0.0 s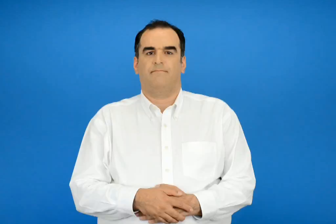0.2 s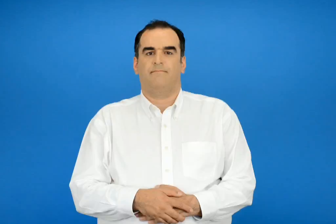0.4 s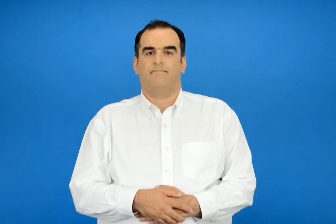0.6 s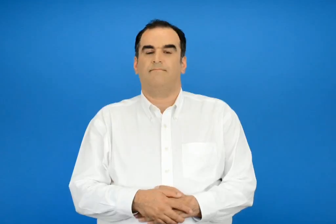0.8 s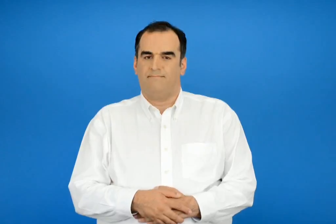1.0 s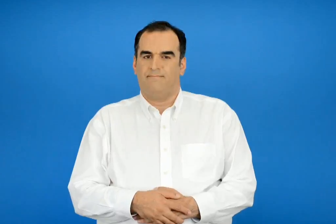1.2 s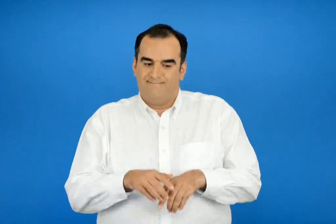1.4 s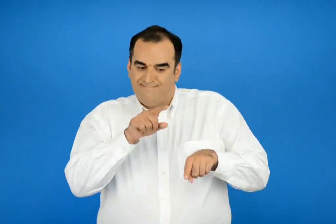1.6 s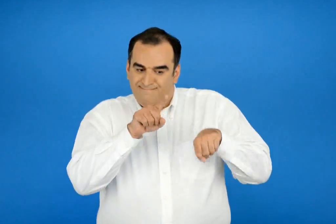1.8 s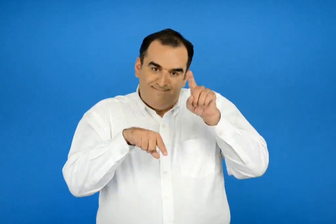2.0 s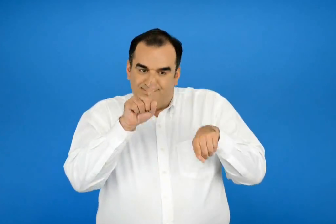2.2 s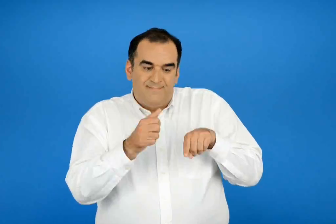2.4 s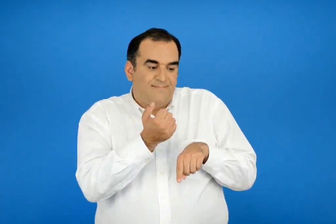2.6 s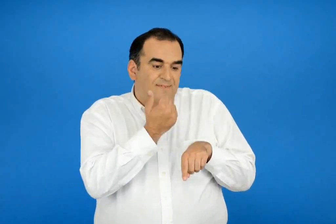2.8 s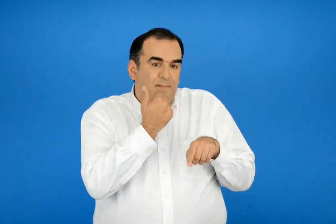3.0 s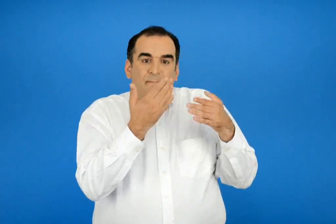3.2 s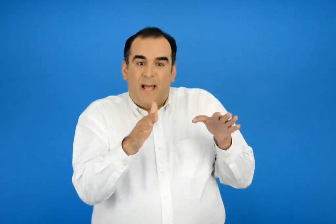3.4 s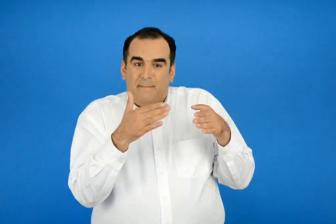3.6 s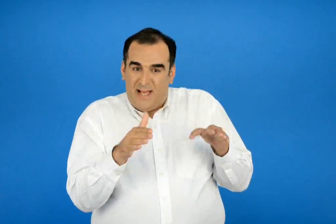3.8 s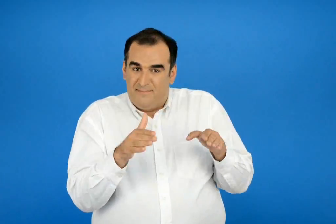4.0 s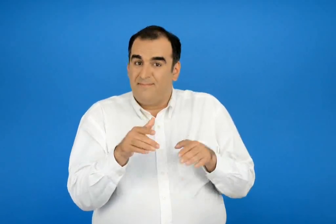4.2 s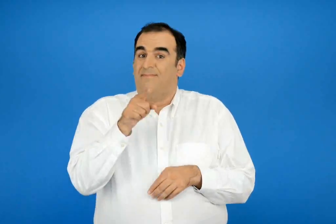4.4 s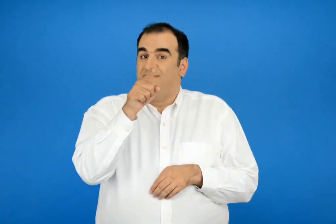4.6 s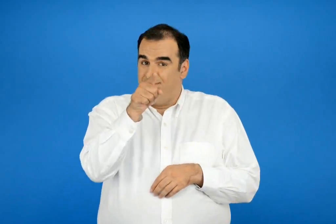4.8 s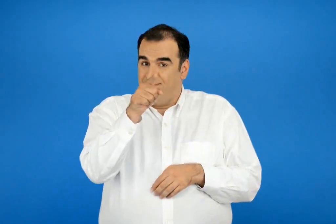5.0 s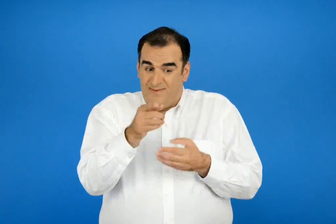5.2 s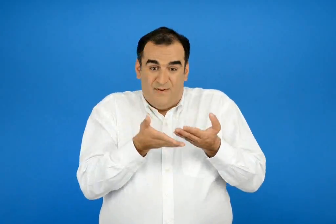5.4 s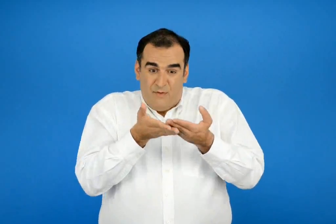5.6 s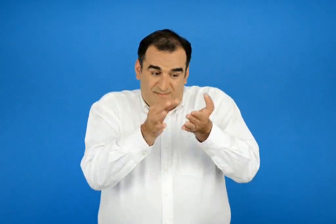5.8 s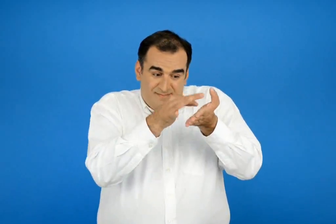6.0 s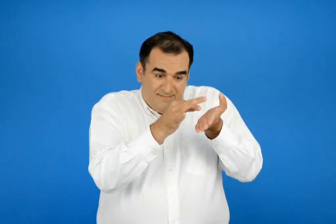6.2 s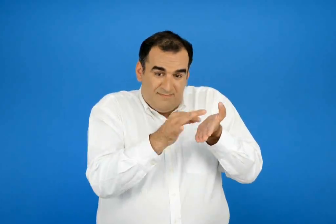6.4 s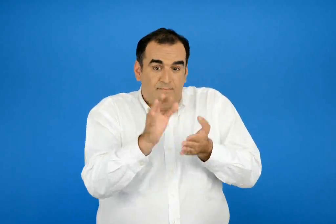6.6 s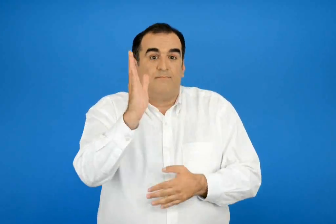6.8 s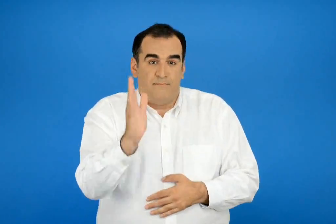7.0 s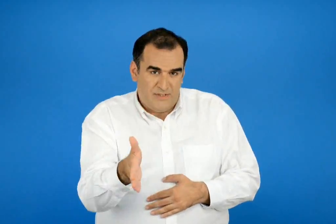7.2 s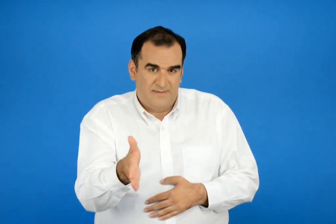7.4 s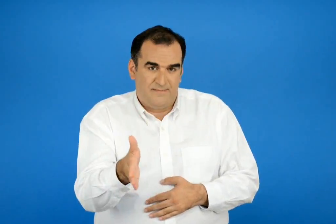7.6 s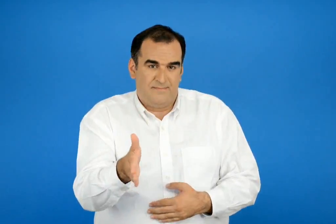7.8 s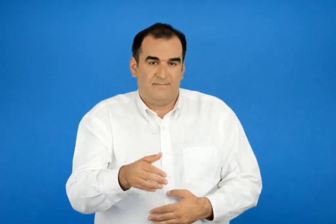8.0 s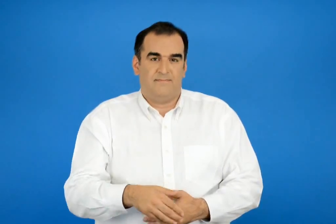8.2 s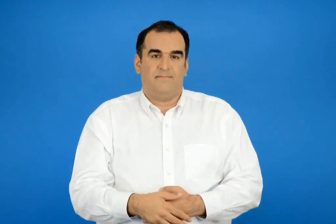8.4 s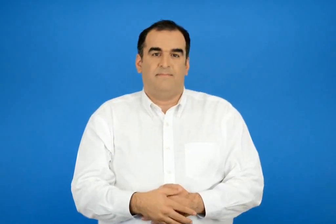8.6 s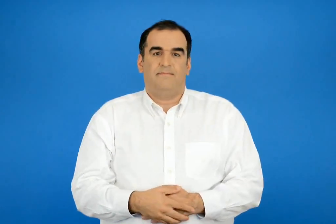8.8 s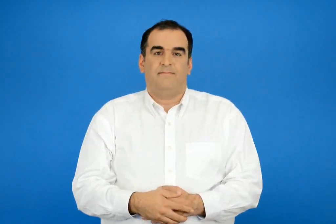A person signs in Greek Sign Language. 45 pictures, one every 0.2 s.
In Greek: έκανε όμως μερικά λάθη μπορείς να βοηθήσεις τη γαληνή να τα διορθώσει ;
